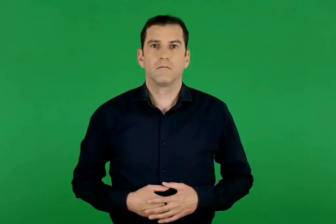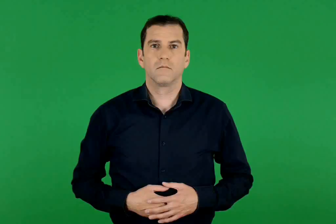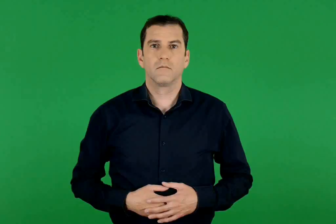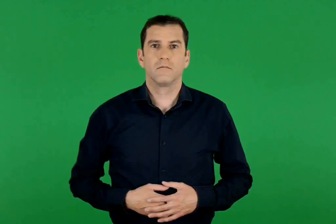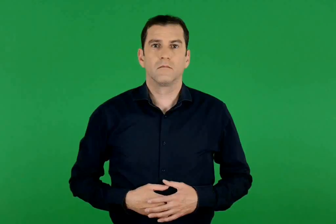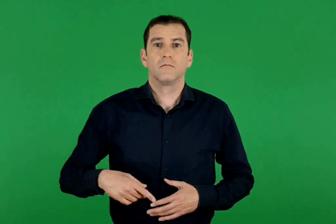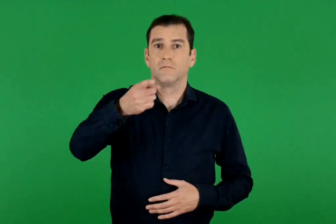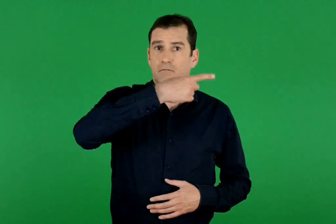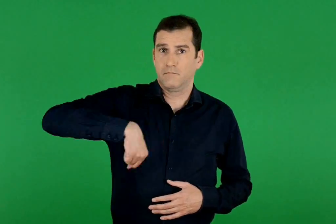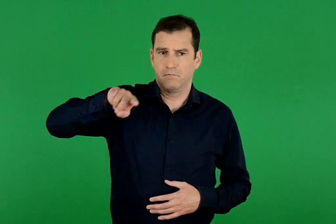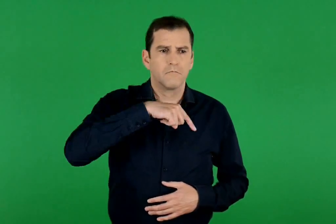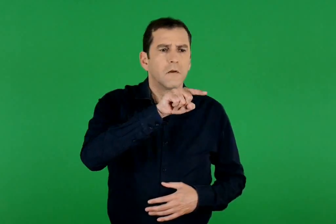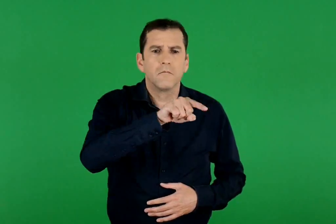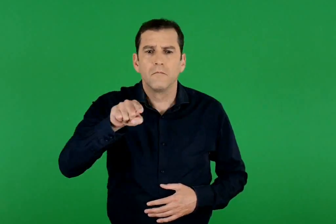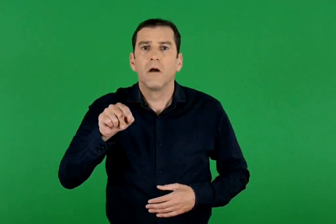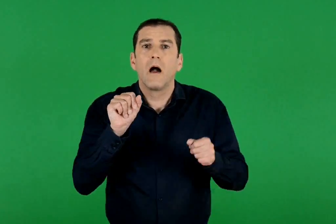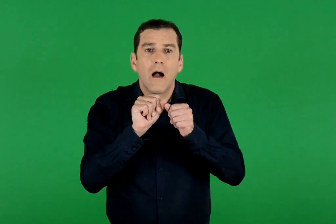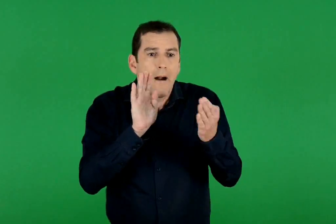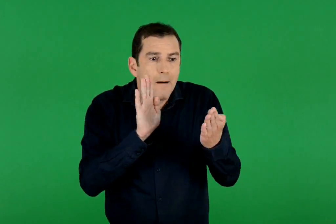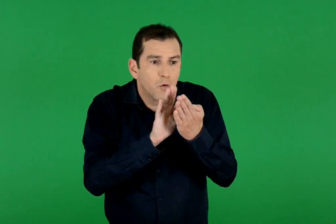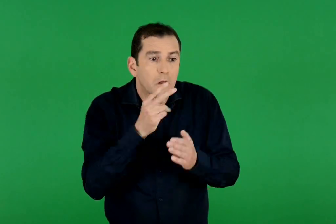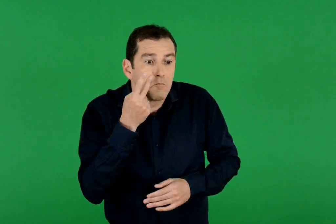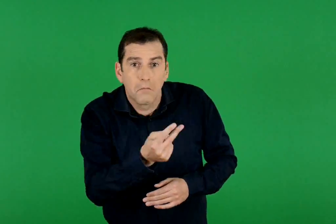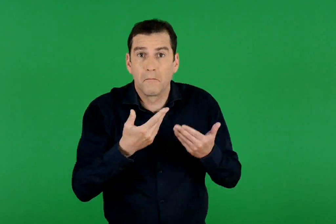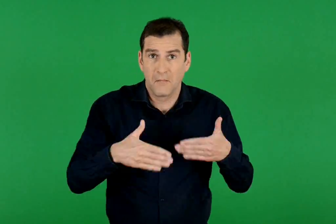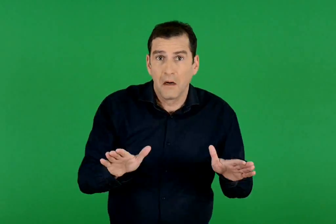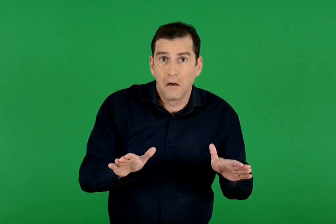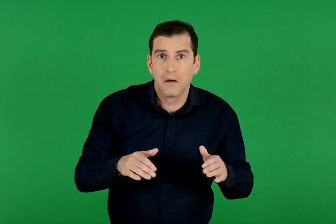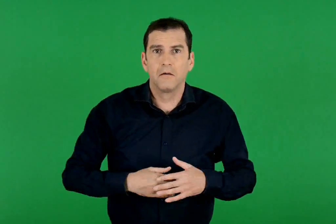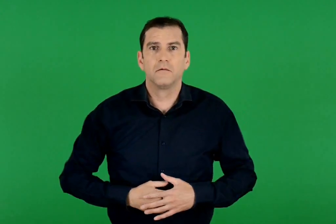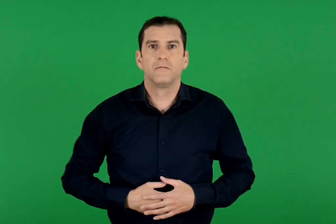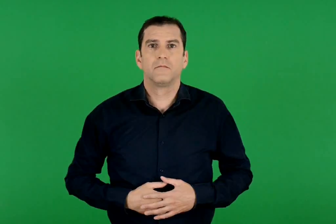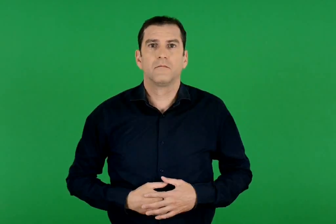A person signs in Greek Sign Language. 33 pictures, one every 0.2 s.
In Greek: έχουμε δει από κοντά κάποιο από αυτά ;
